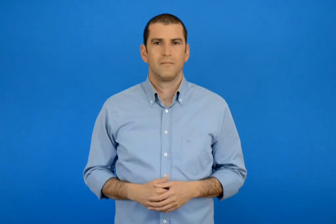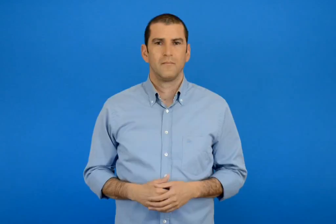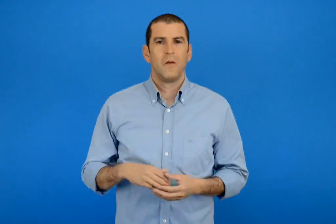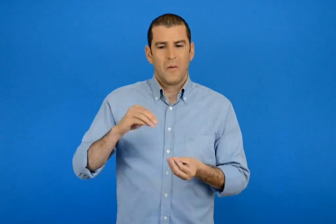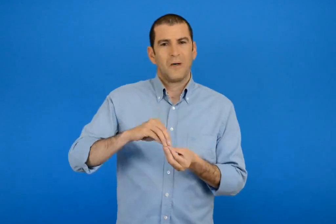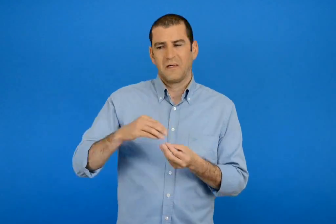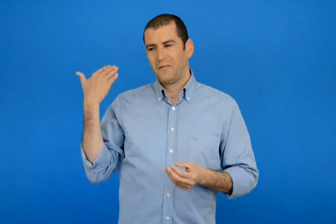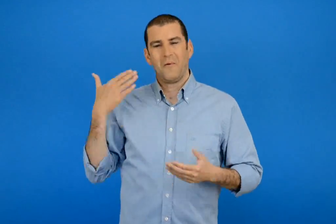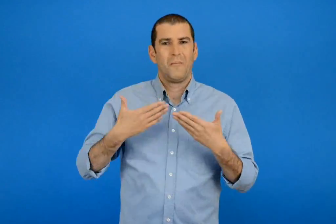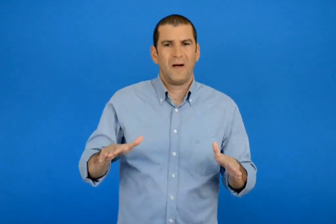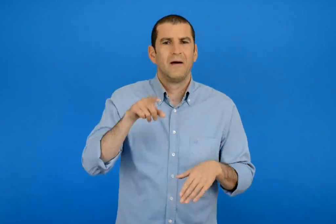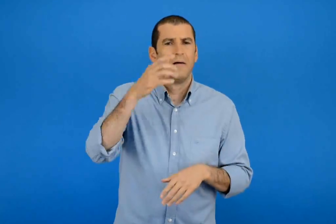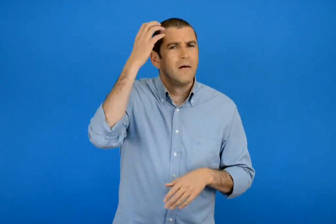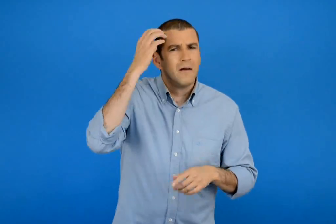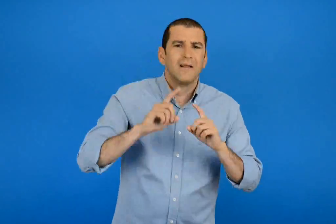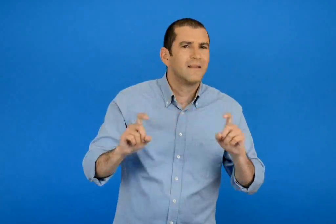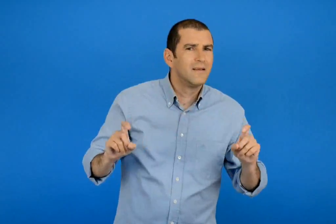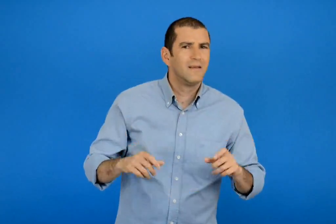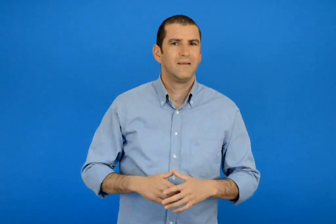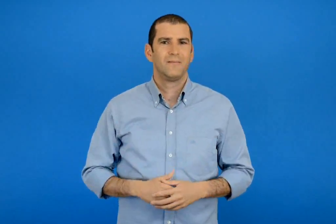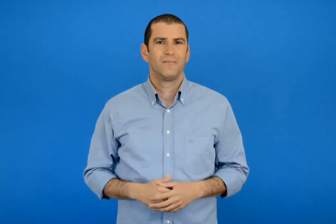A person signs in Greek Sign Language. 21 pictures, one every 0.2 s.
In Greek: τι θυμάσαι από το πάσχα που πέρασε ;
